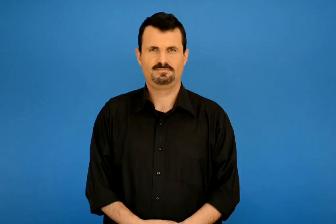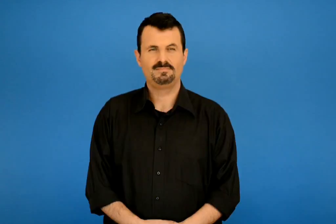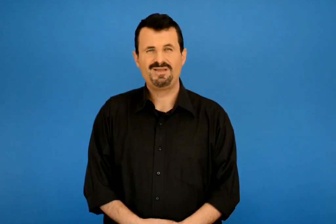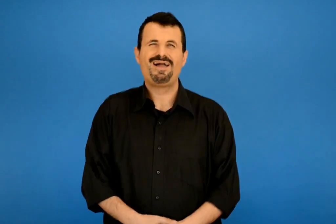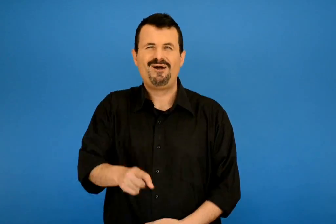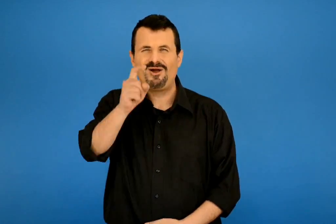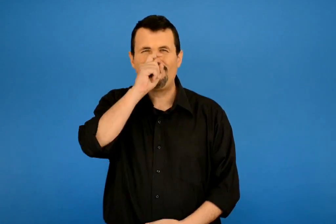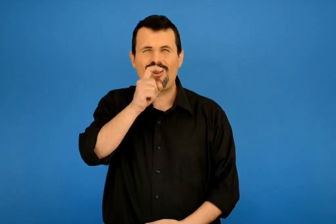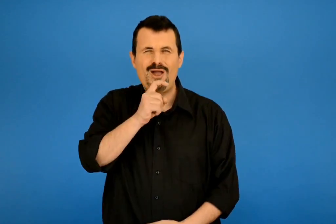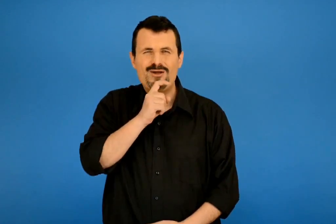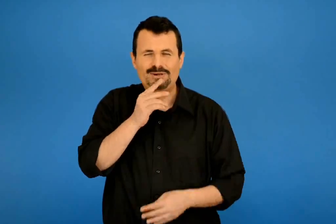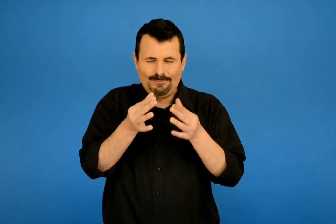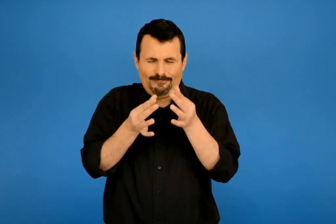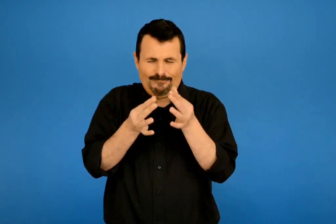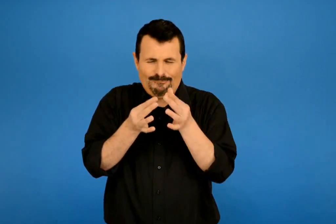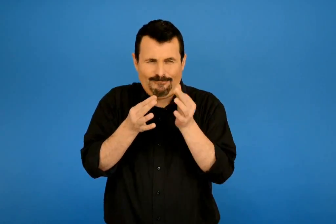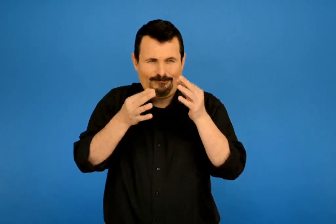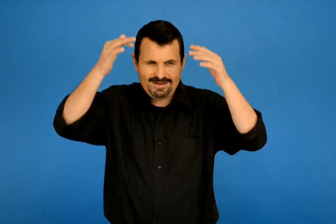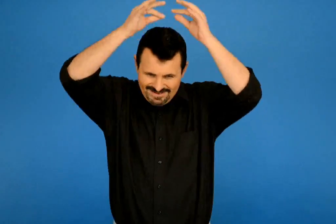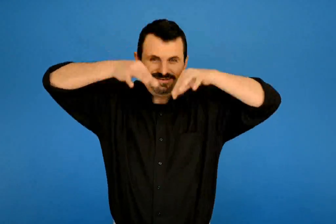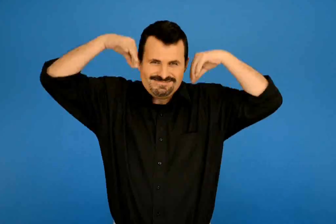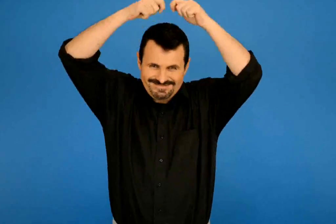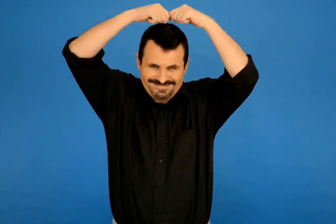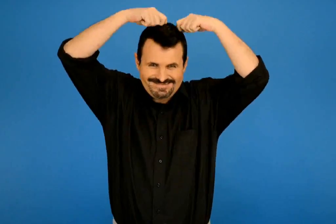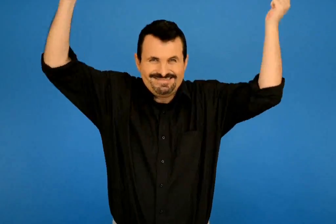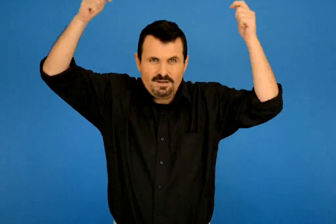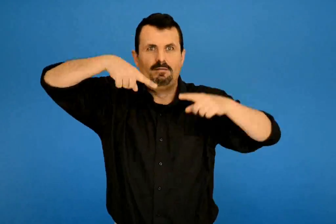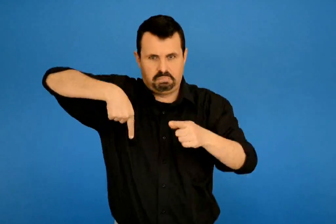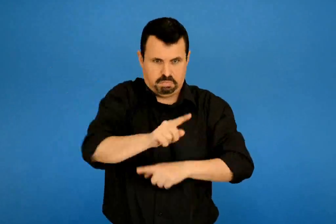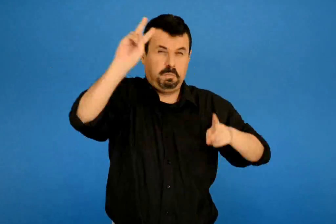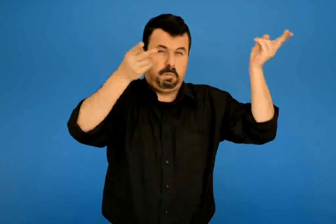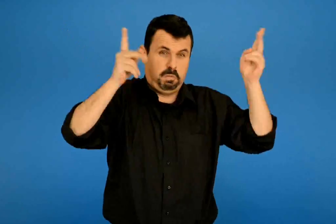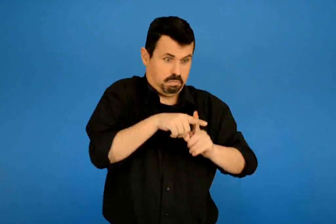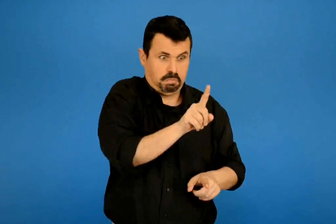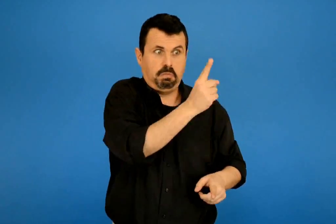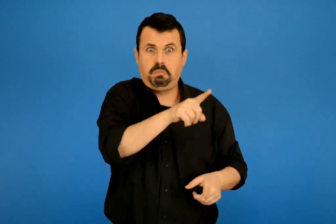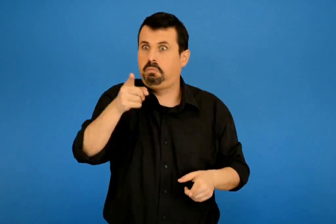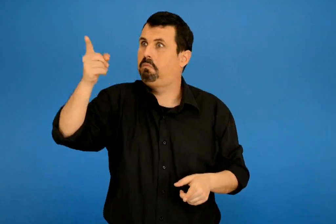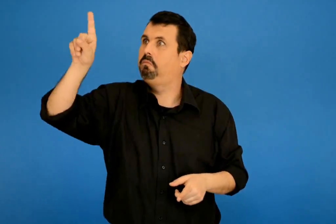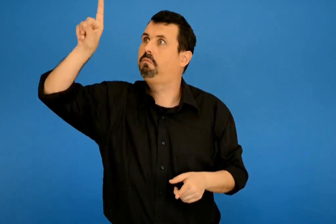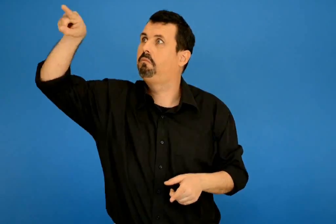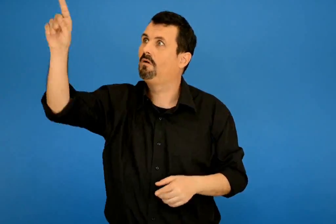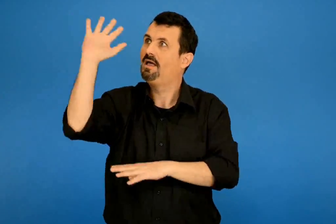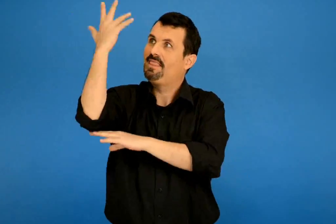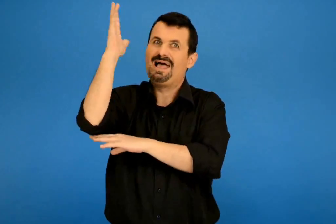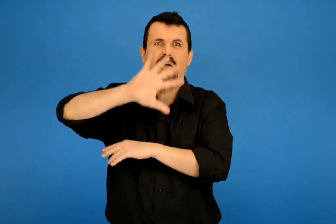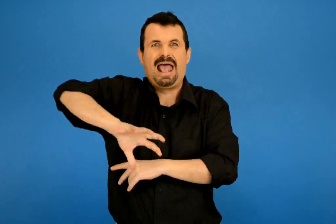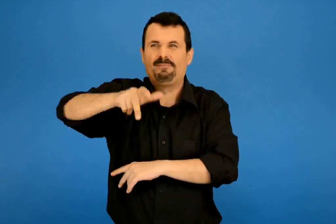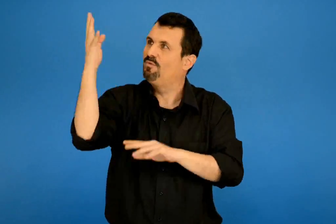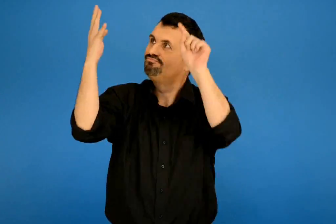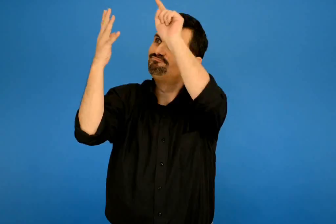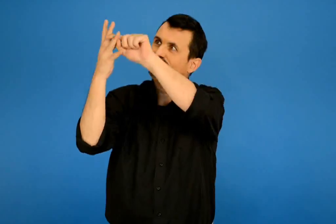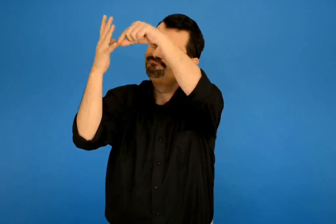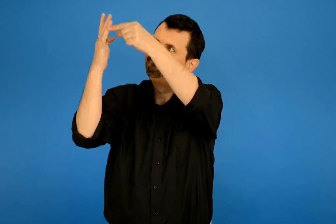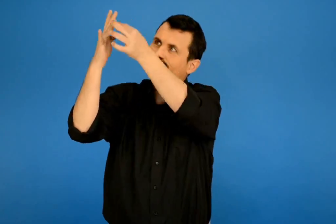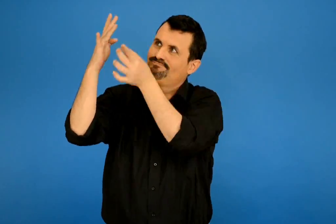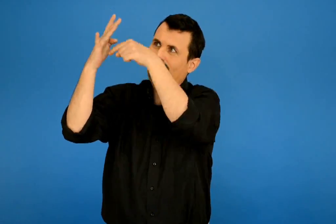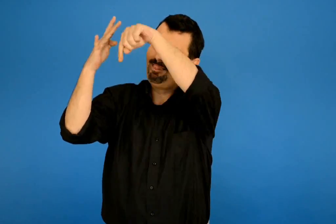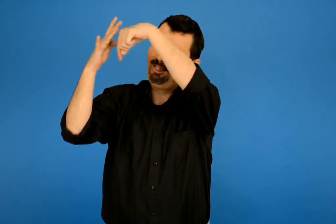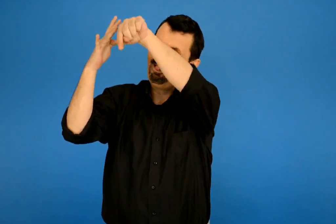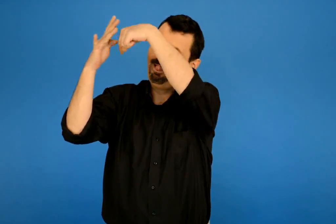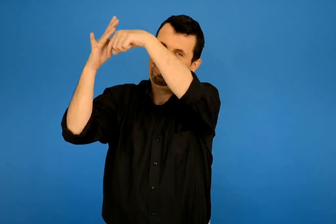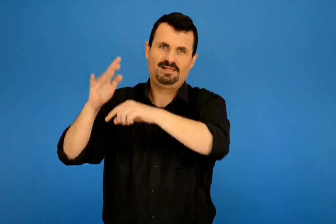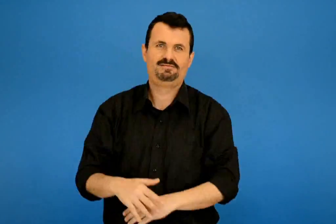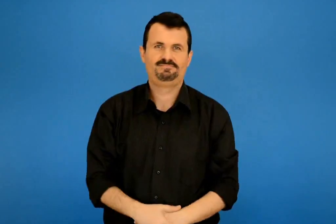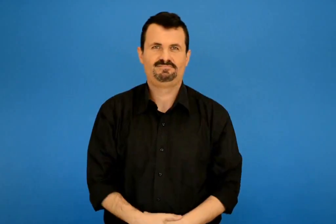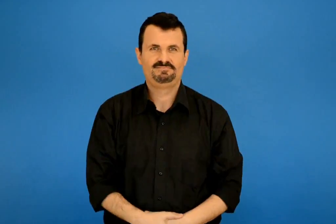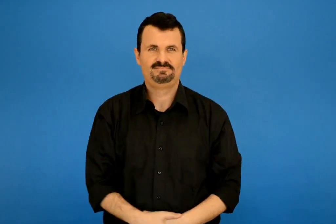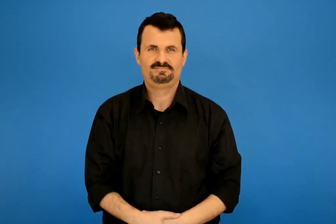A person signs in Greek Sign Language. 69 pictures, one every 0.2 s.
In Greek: και να η μεταξωτή μου ροζ κορδέλα φιογκάκι στην κορφή της λεμονιάς
